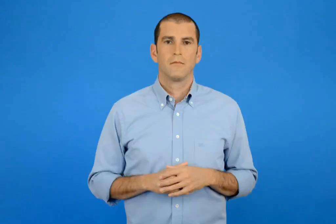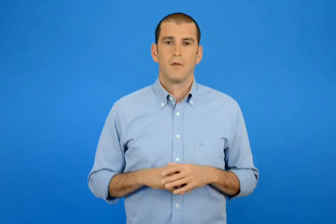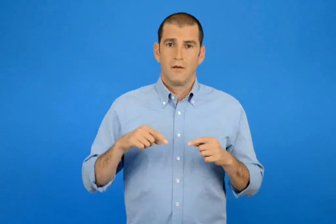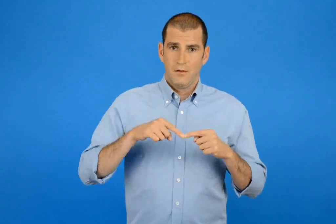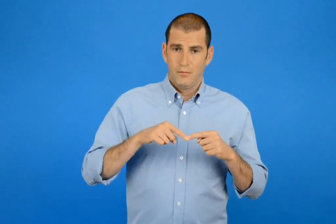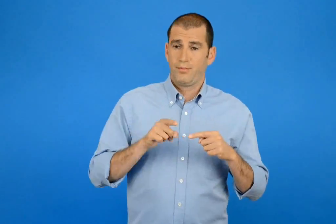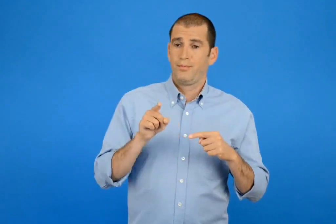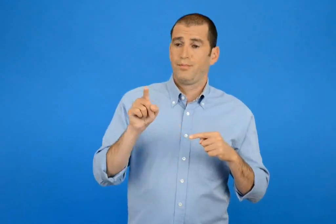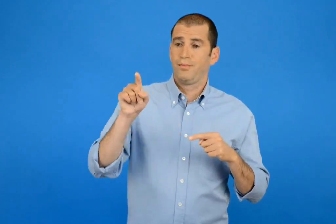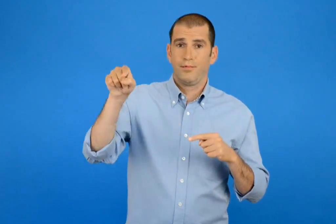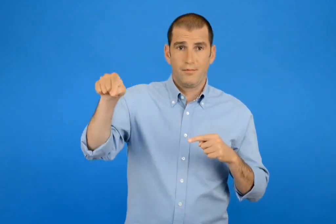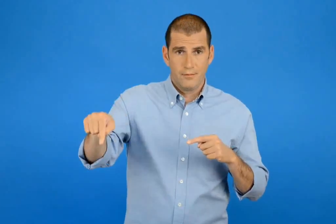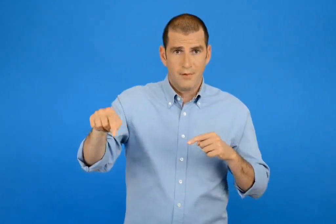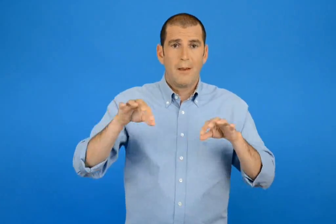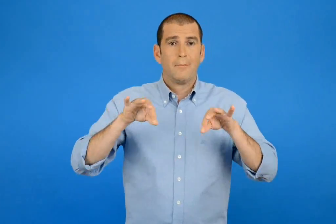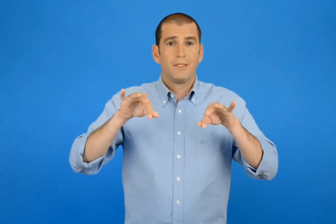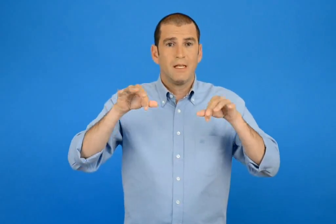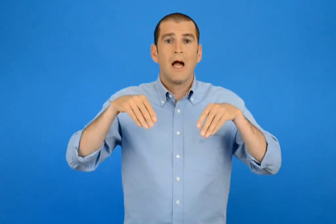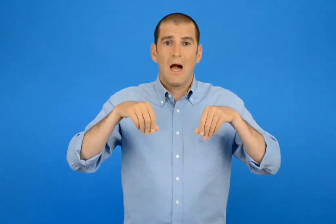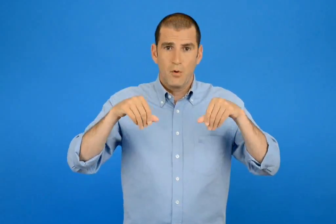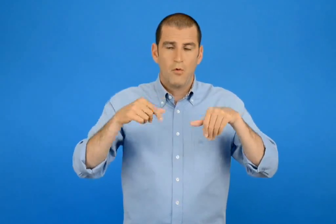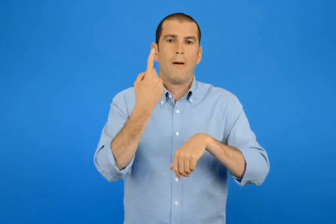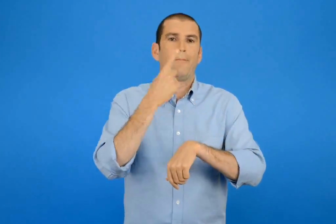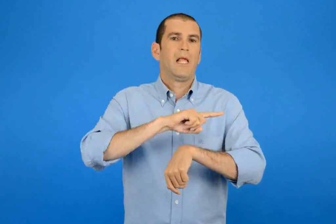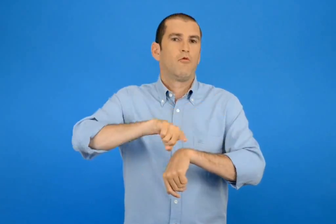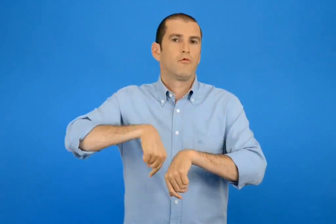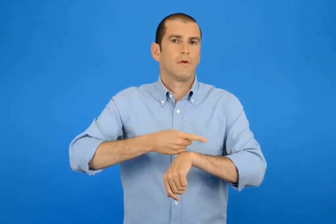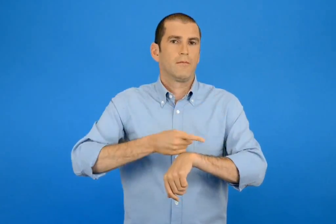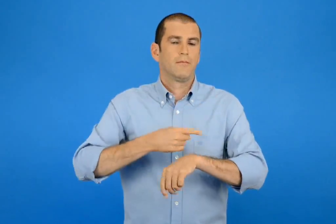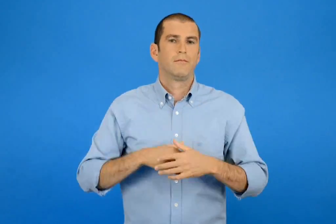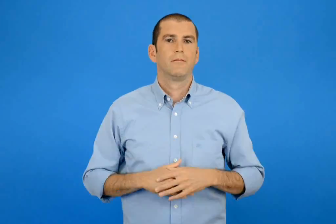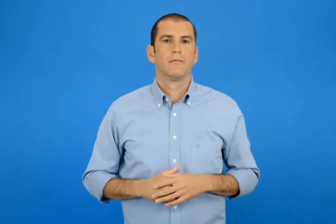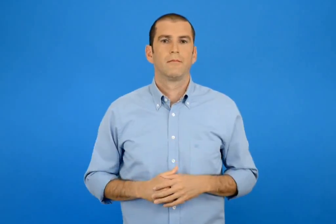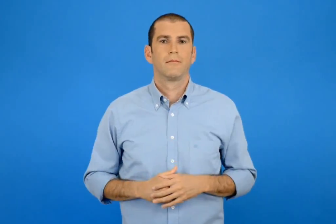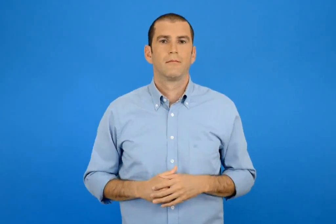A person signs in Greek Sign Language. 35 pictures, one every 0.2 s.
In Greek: η διαδρομή μέχρι την ψιλή άμμο είναι μια ώρα
